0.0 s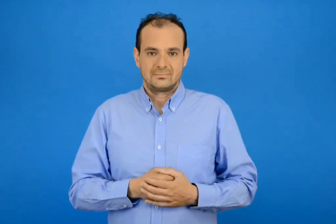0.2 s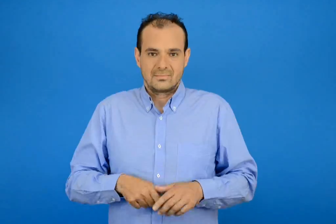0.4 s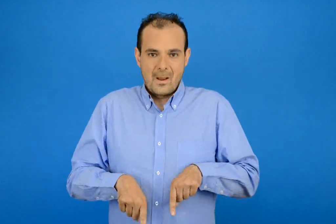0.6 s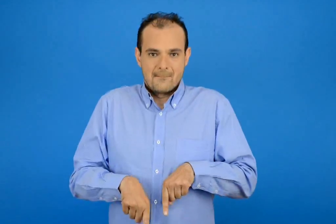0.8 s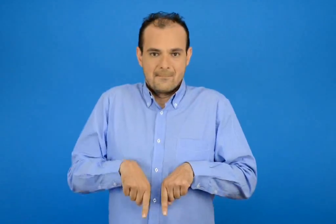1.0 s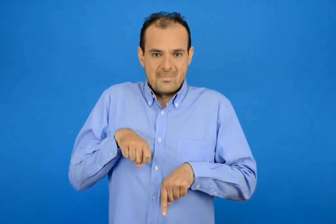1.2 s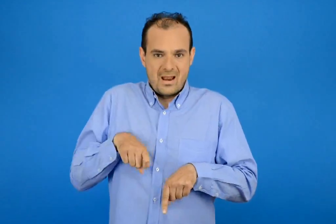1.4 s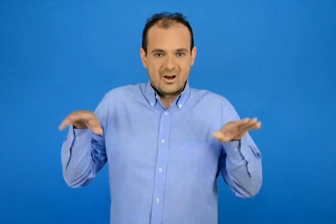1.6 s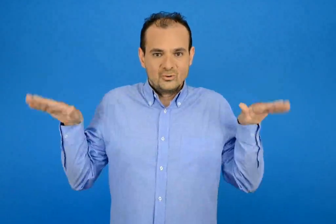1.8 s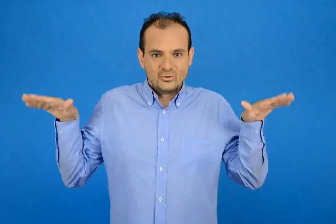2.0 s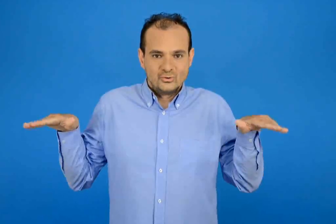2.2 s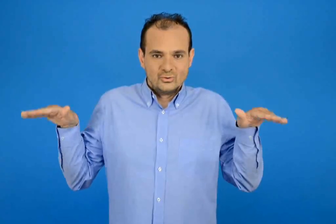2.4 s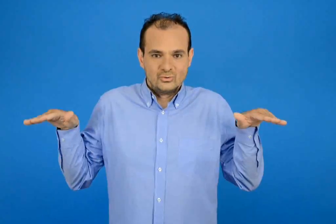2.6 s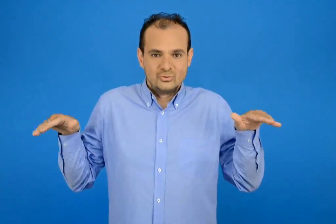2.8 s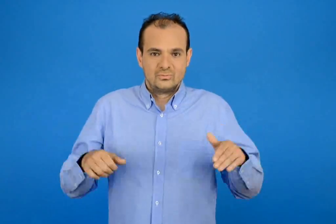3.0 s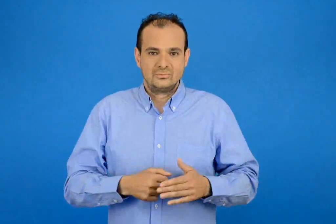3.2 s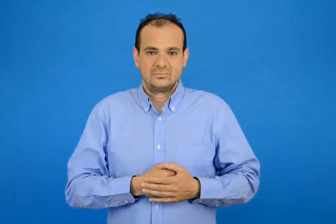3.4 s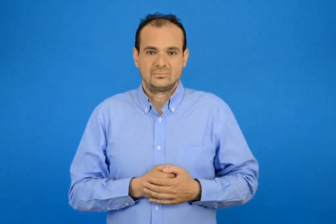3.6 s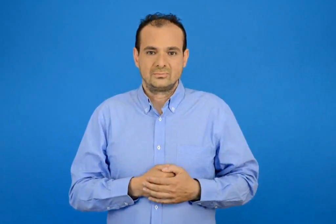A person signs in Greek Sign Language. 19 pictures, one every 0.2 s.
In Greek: πελαργός
